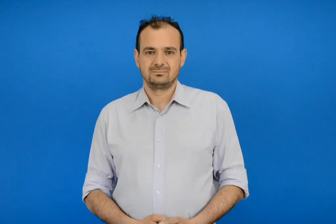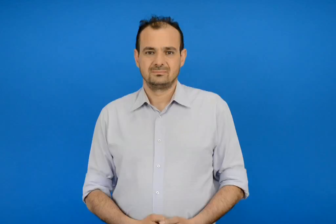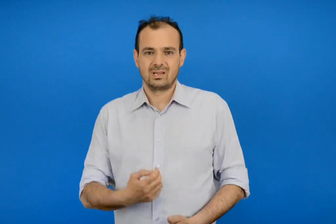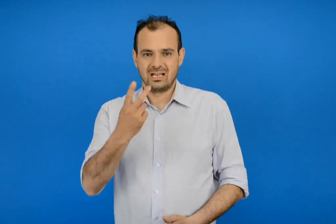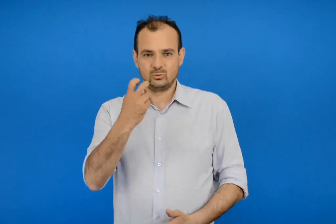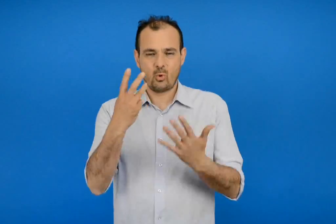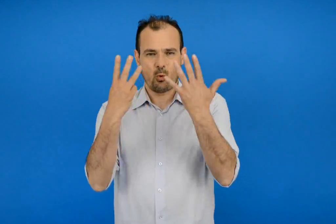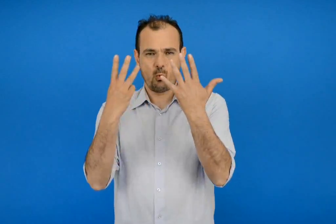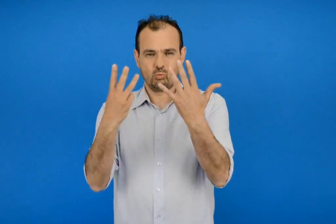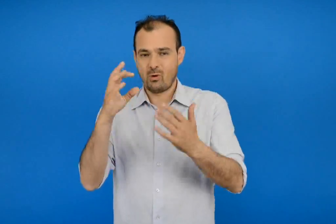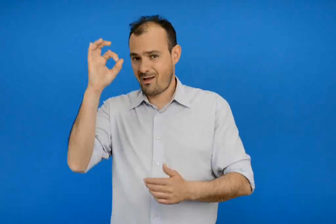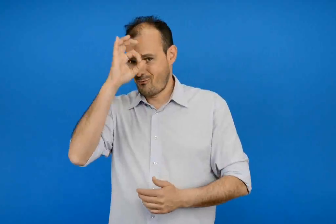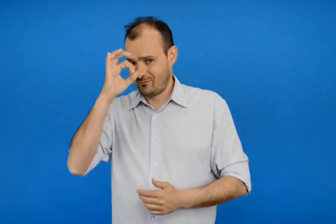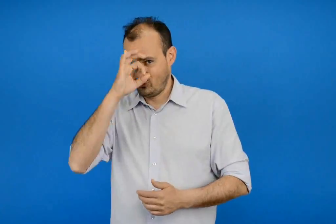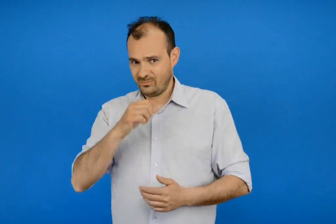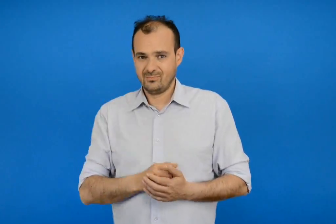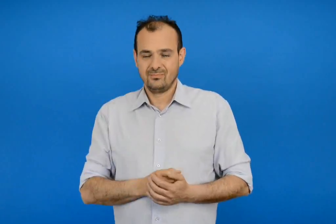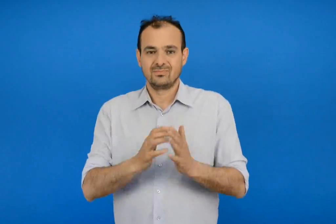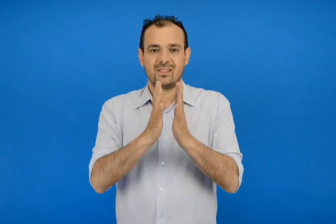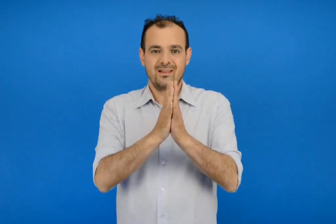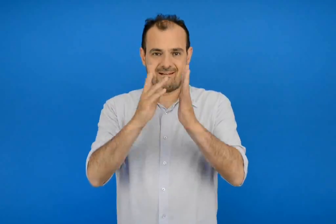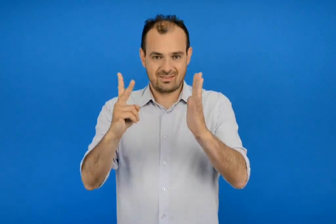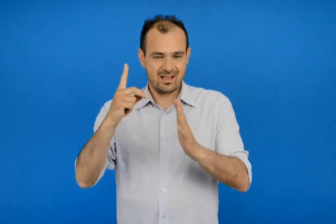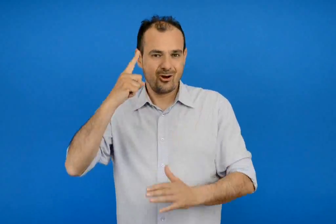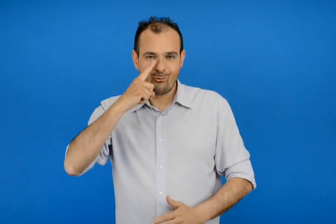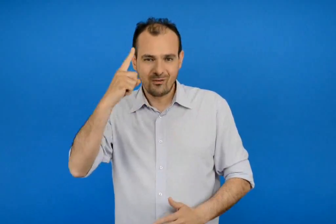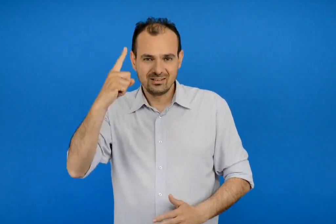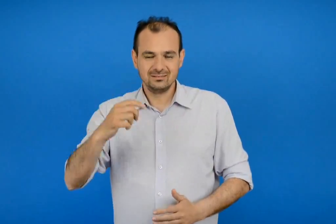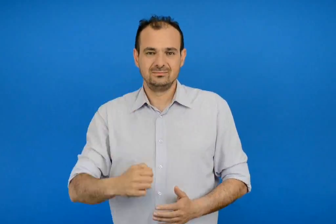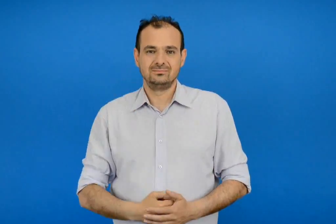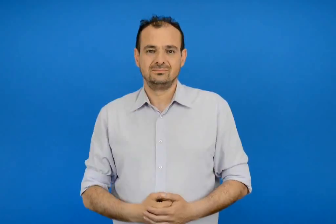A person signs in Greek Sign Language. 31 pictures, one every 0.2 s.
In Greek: 28η οκτωβρίου 17η νοέμβριου
